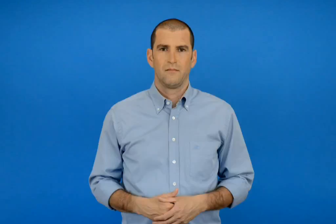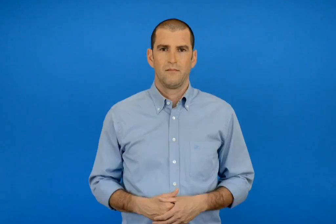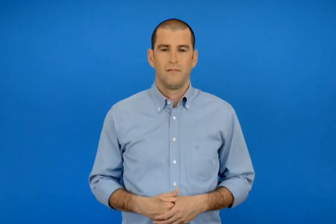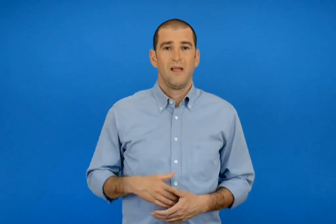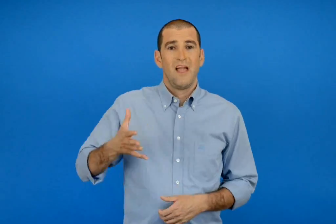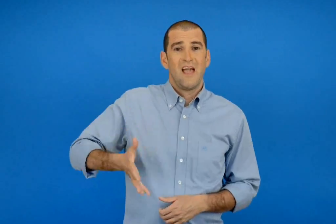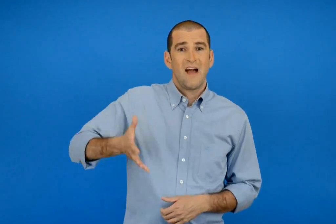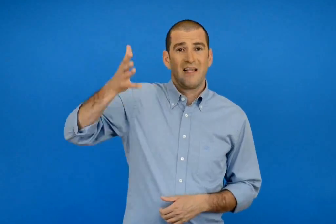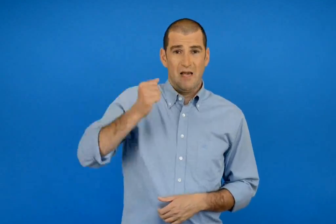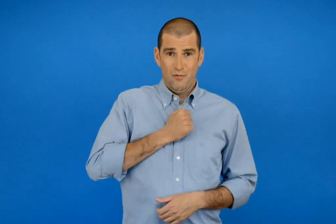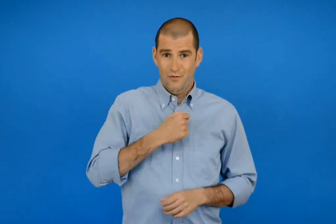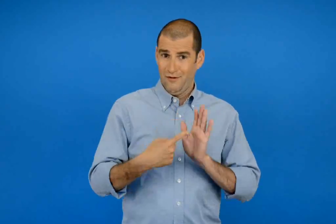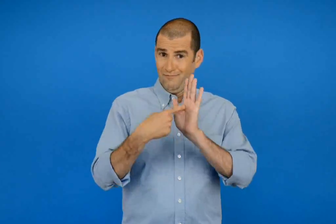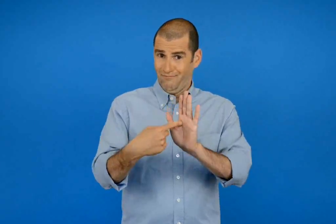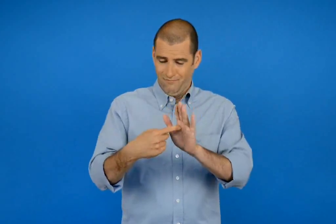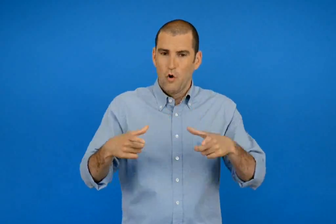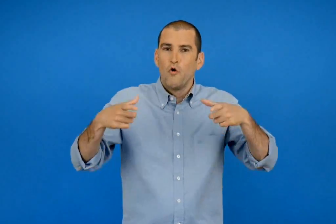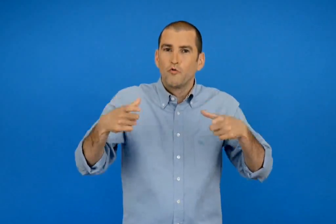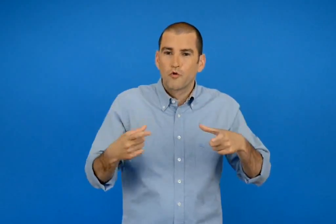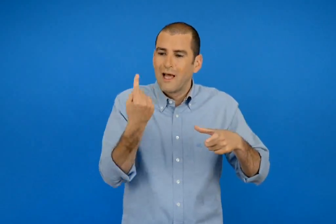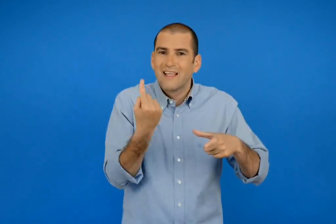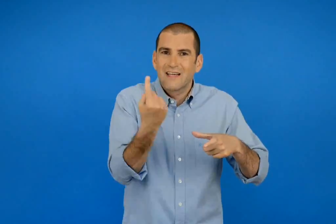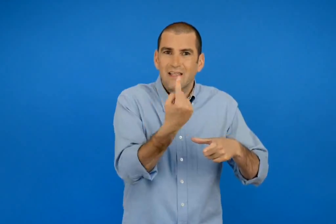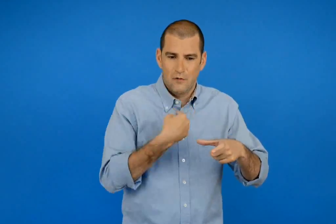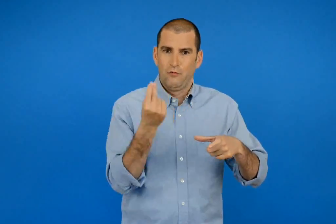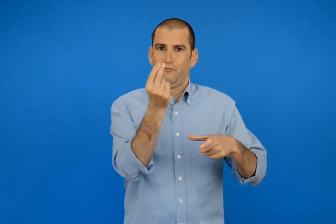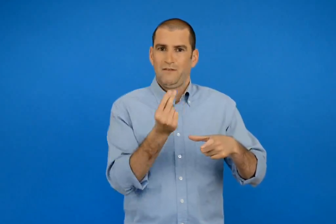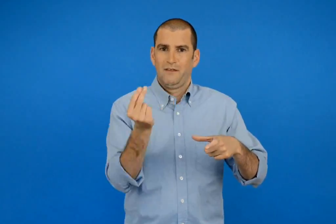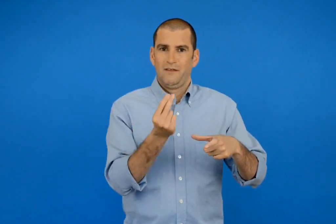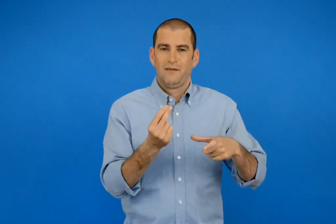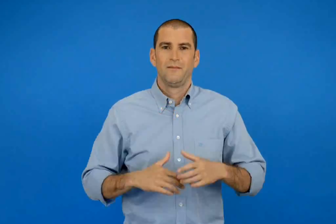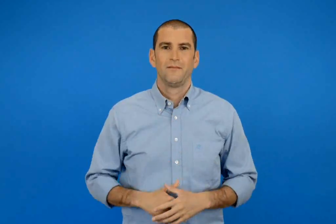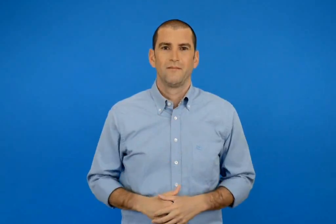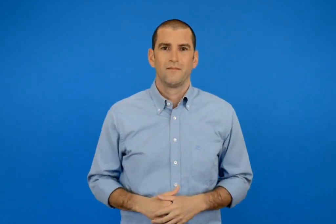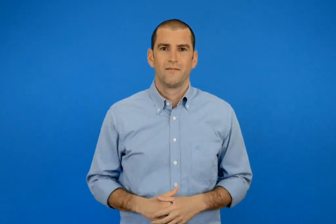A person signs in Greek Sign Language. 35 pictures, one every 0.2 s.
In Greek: ζωγραφίζω κεράκια στην τούρτα για να δείξω την ηλικία μου
